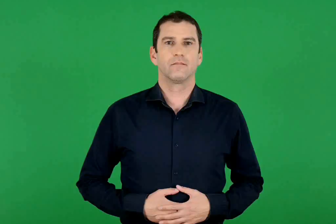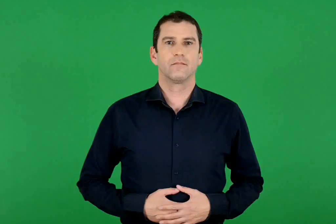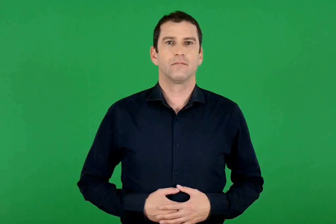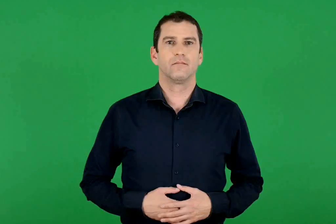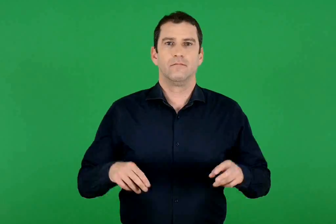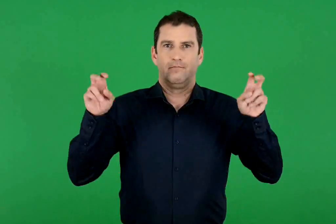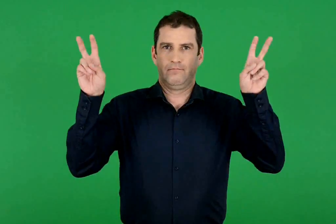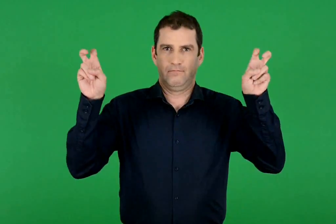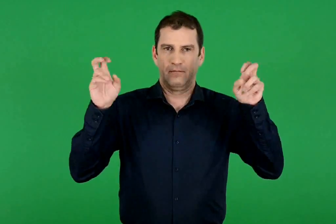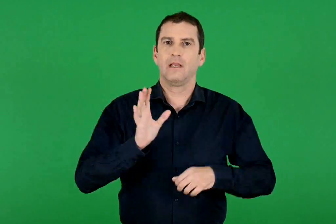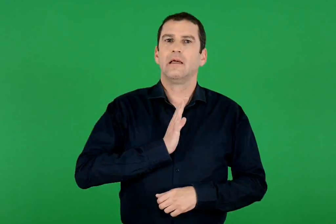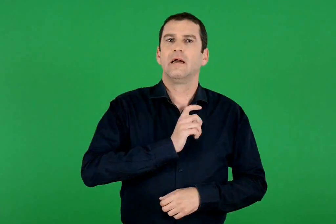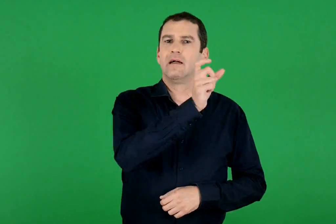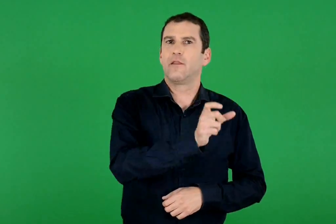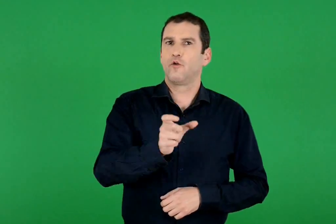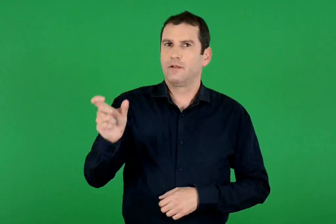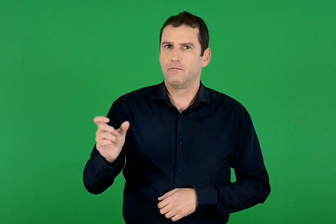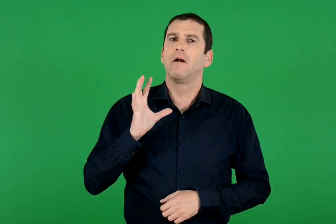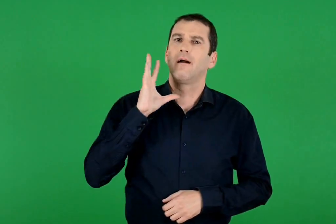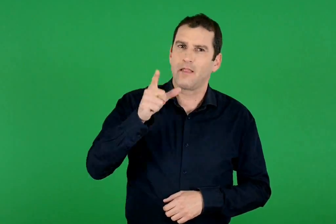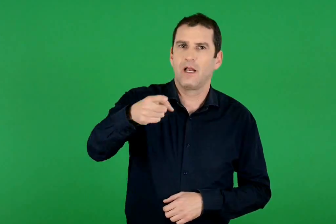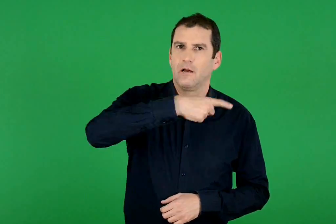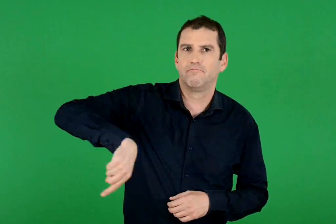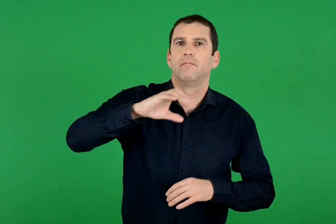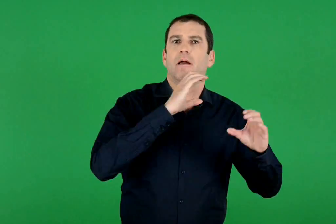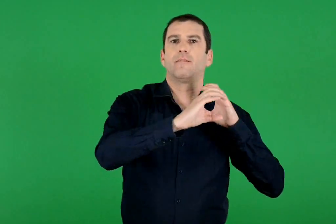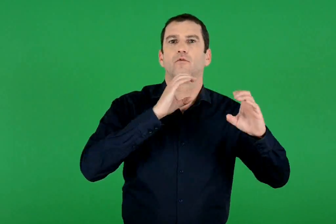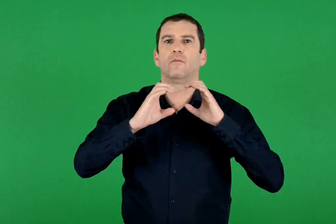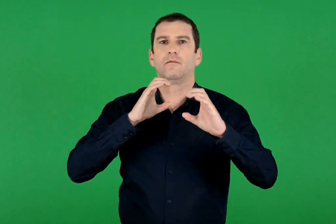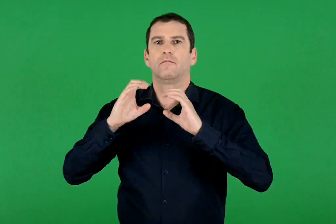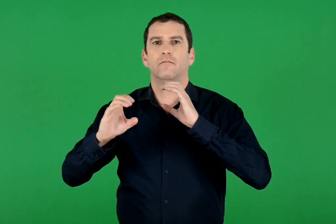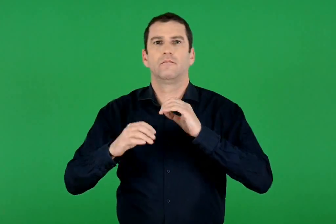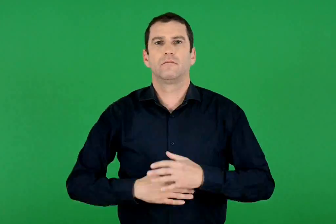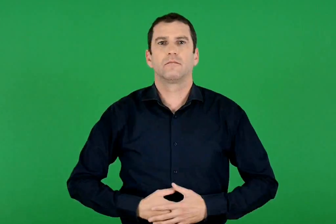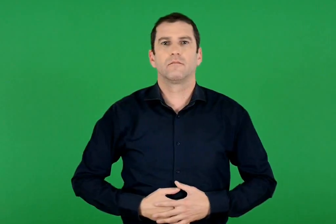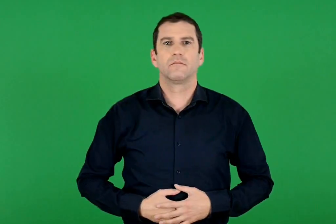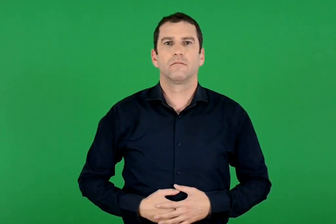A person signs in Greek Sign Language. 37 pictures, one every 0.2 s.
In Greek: οι άνθρωποι επικοινωνούμε καθημερινά
